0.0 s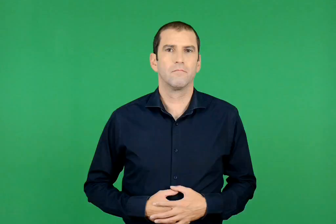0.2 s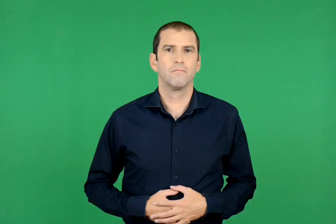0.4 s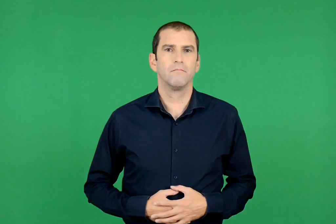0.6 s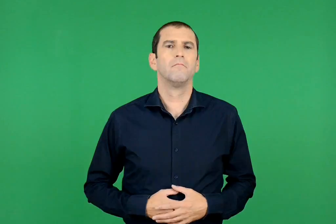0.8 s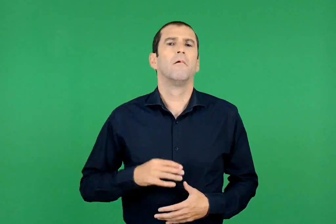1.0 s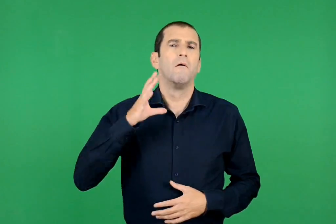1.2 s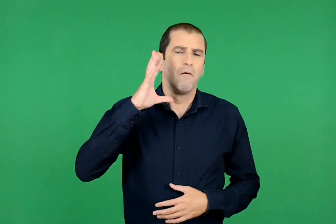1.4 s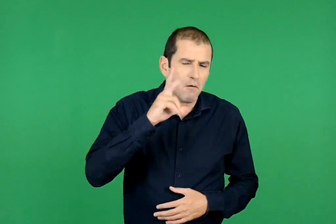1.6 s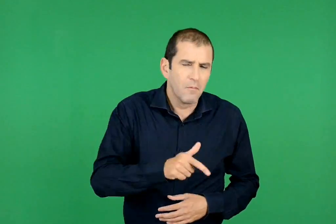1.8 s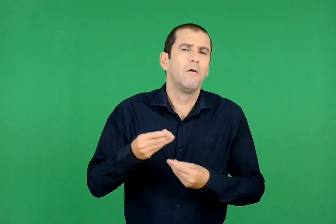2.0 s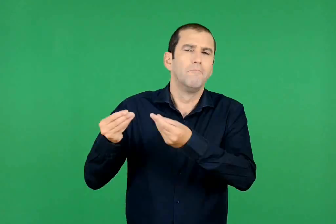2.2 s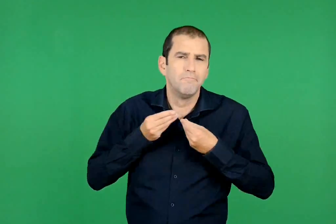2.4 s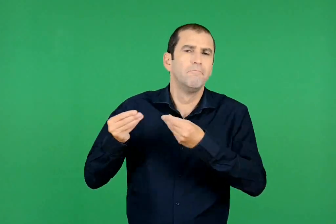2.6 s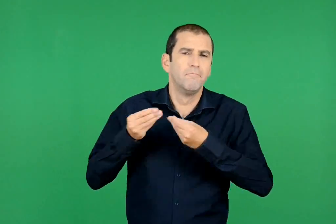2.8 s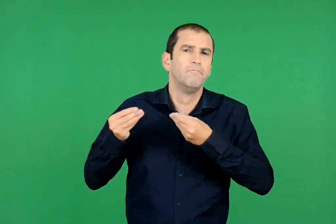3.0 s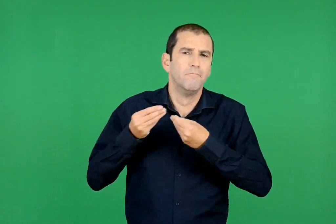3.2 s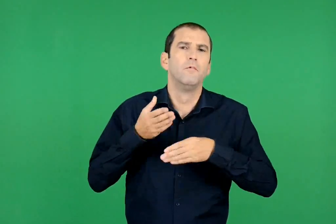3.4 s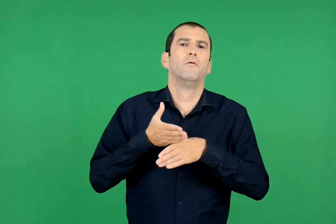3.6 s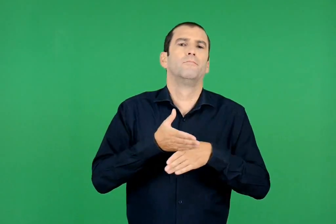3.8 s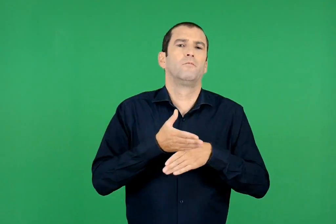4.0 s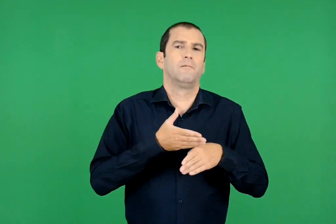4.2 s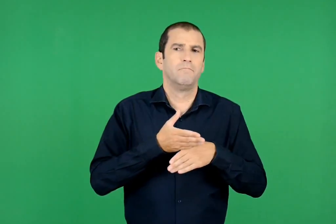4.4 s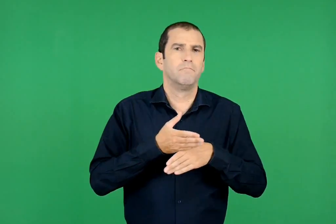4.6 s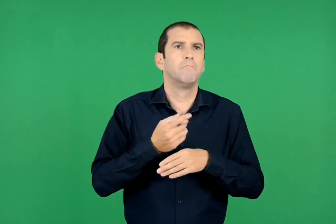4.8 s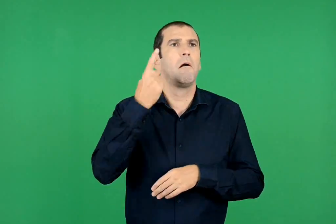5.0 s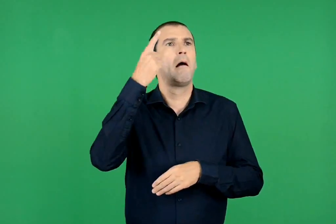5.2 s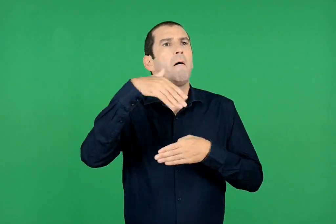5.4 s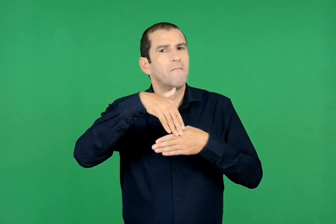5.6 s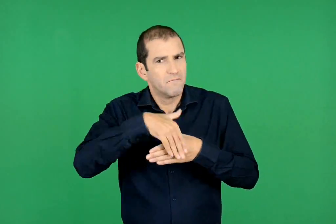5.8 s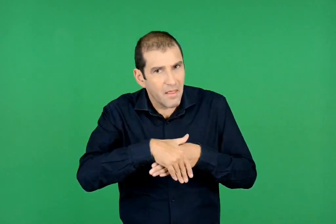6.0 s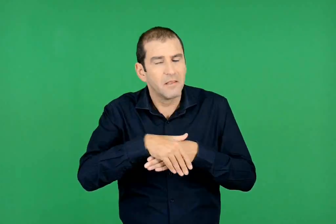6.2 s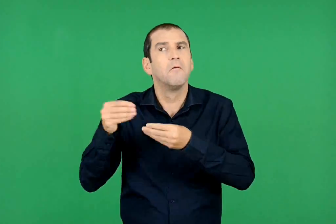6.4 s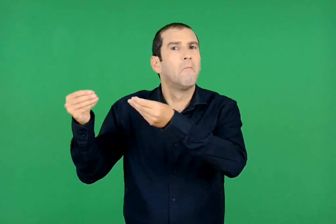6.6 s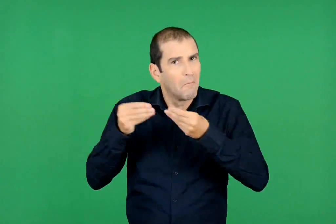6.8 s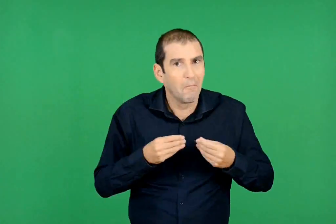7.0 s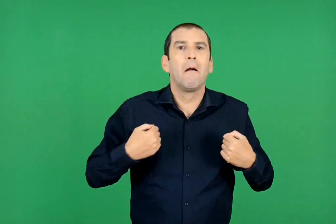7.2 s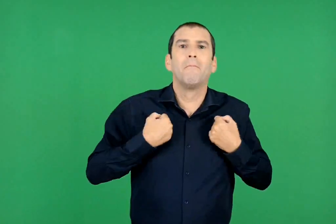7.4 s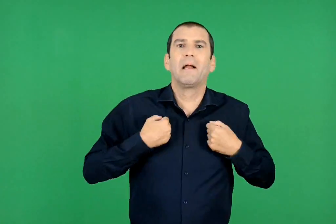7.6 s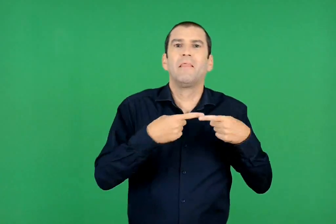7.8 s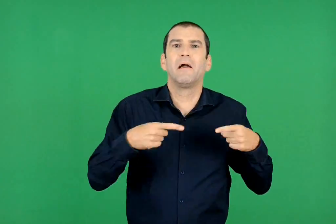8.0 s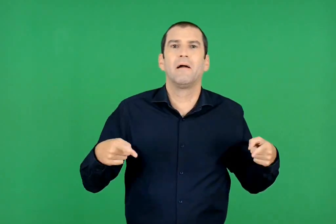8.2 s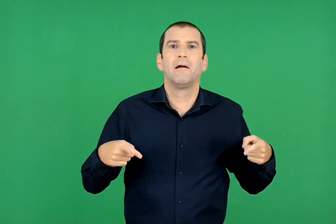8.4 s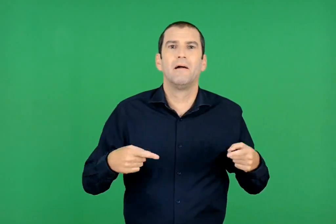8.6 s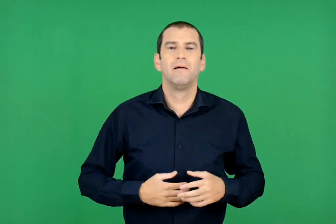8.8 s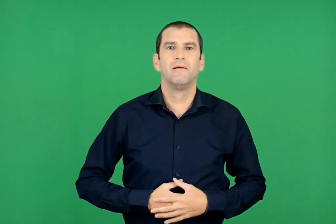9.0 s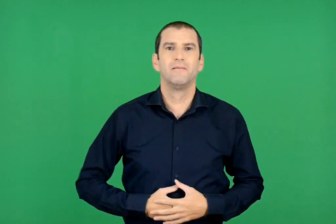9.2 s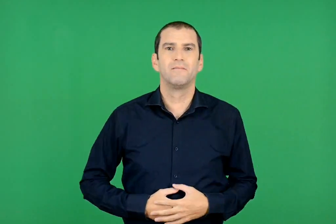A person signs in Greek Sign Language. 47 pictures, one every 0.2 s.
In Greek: δε μας αφήνει δίχως ψωμί ένα βράδυ μας έφερε και παιχνίδια
